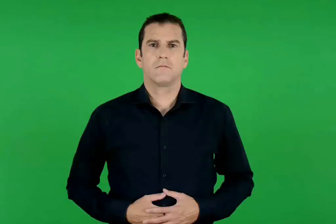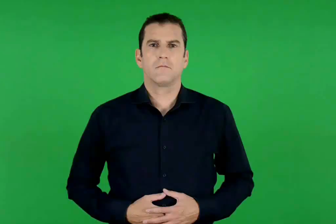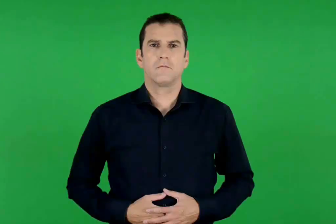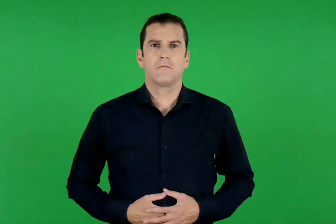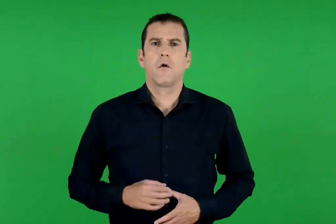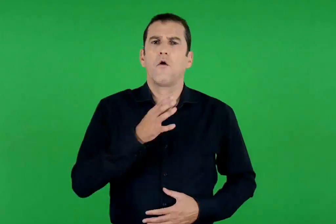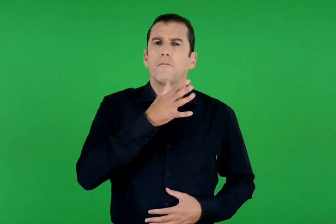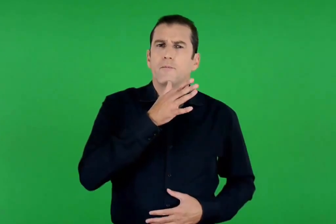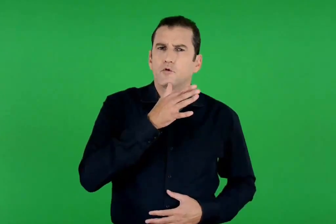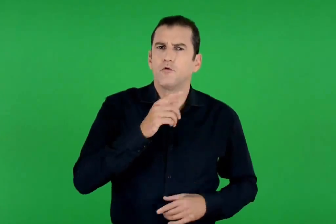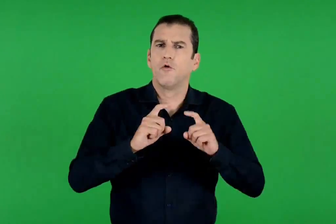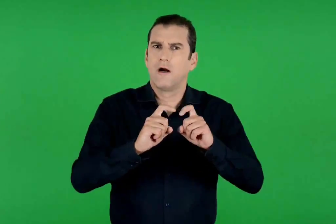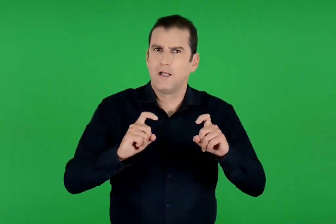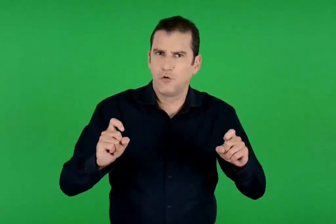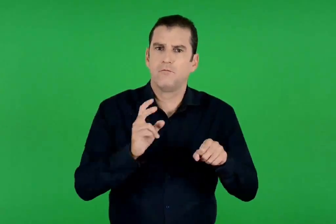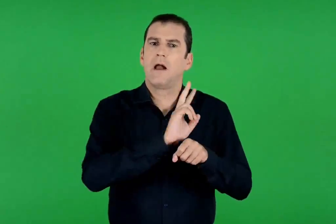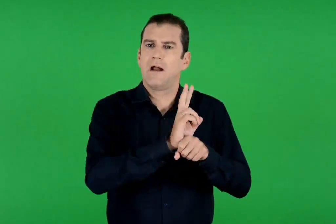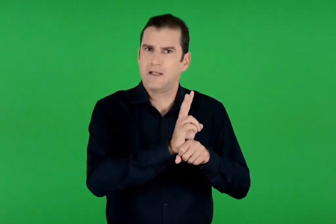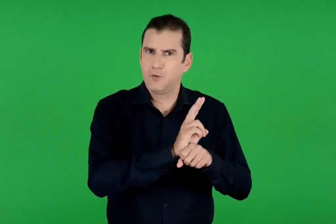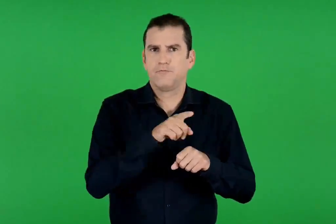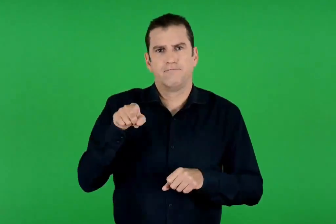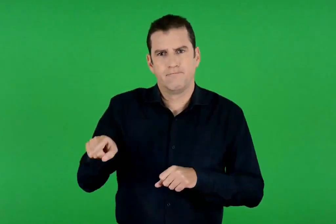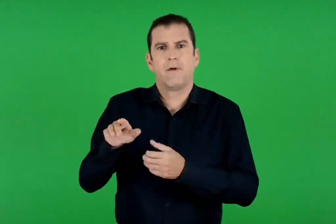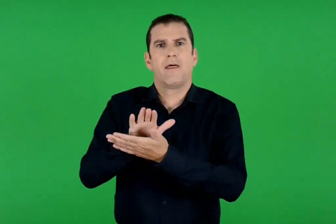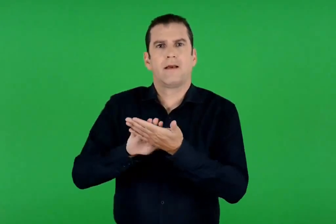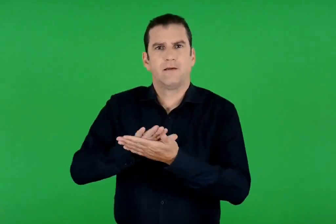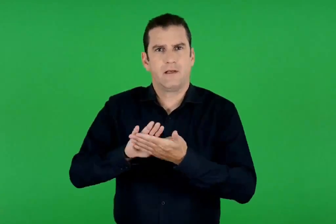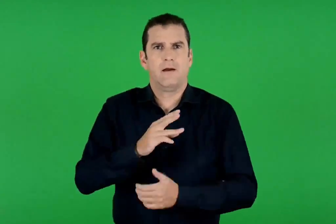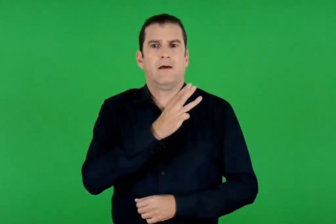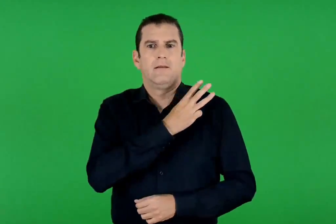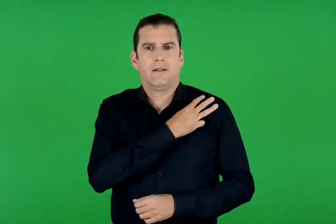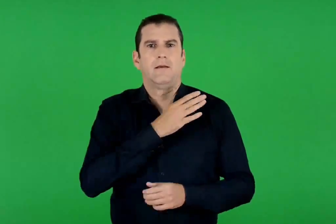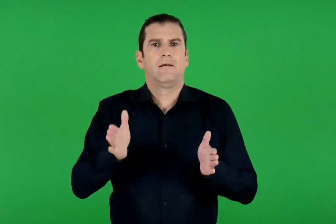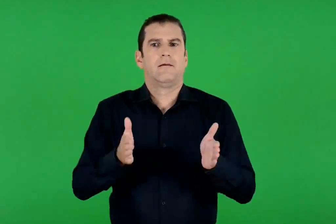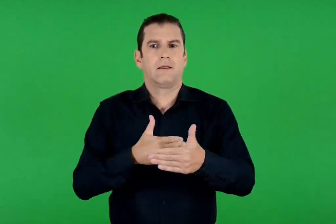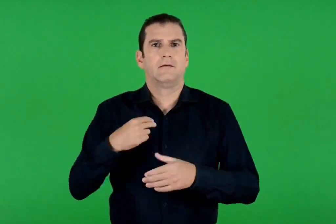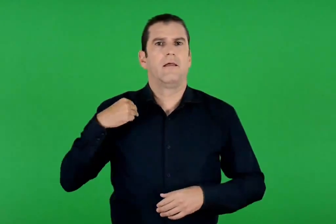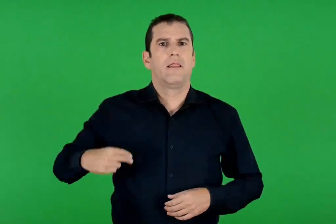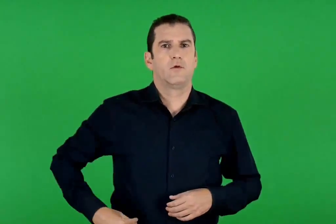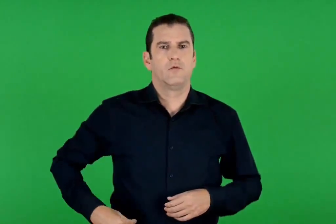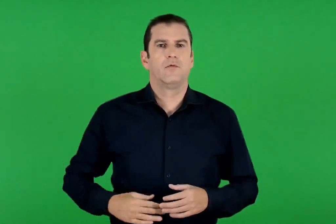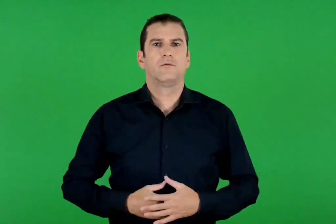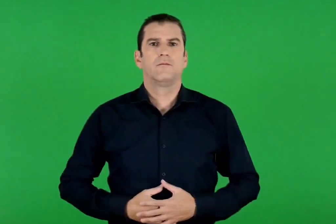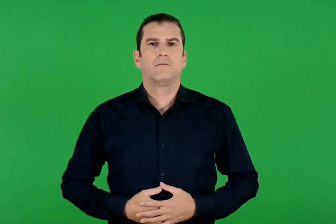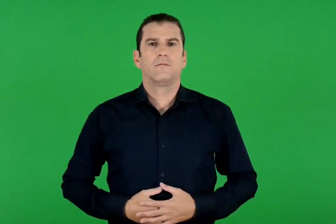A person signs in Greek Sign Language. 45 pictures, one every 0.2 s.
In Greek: έντυπο προσωρινό υλικό στα θρησκευτικά γ τάξης δημοτικού
